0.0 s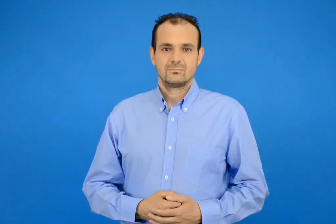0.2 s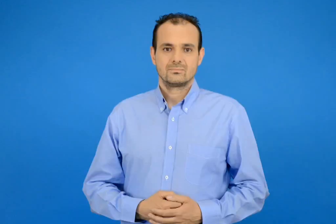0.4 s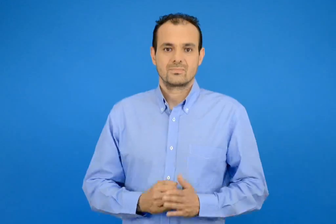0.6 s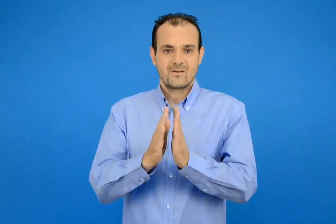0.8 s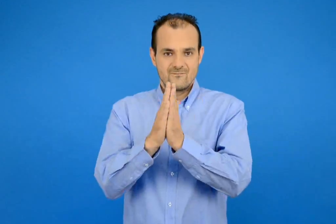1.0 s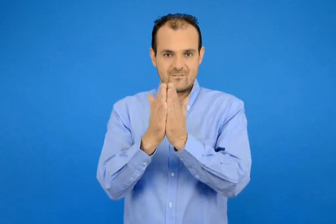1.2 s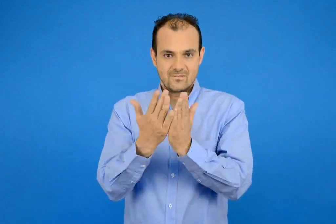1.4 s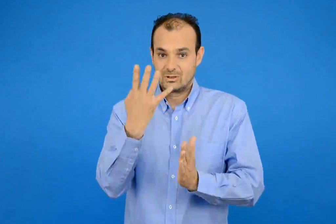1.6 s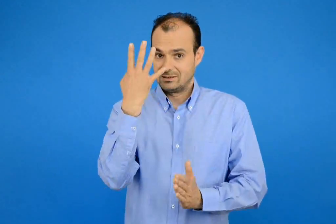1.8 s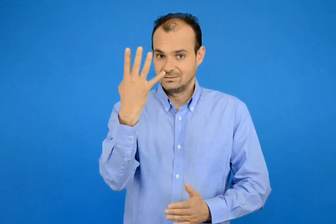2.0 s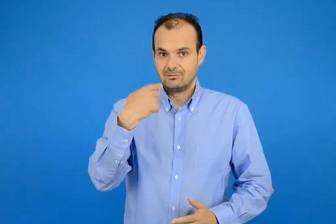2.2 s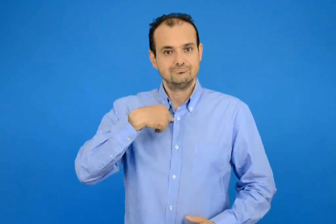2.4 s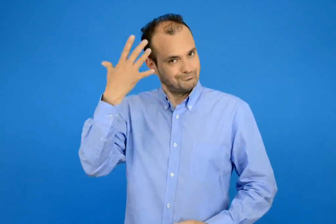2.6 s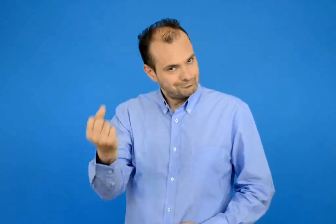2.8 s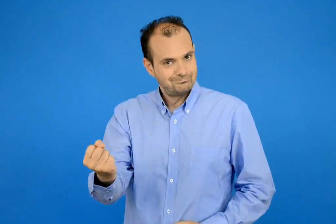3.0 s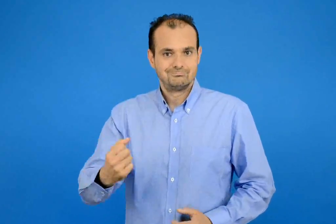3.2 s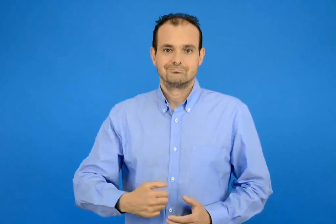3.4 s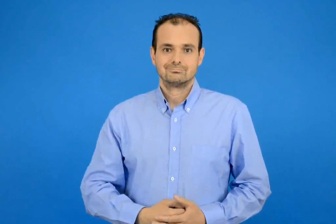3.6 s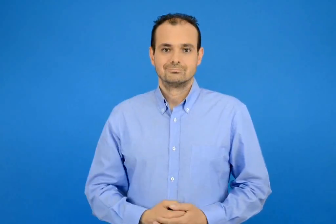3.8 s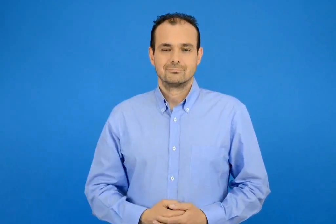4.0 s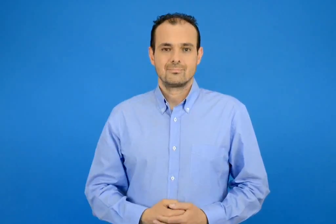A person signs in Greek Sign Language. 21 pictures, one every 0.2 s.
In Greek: έχω τέσσερα βιβλία
